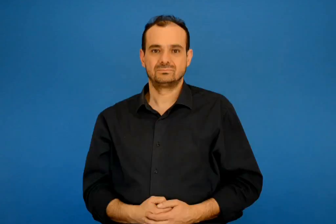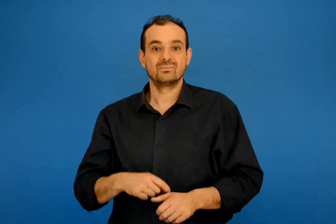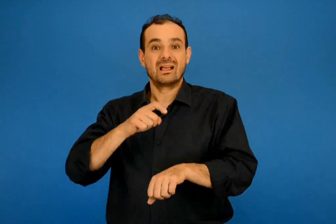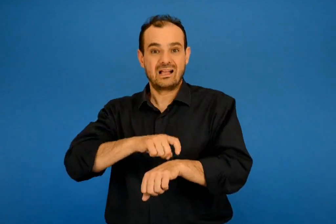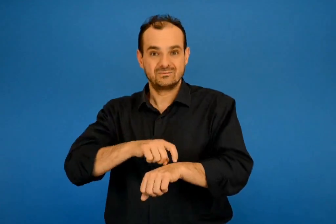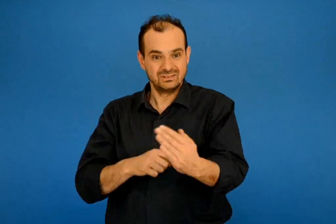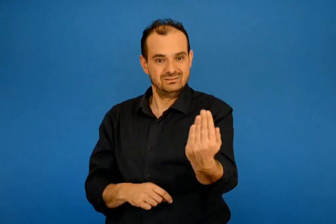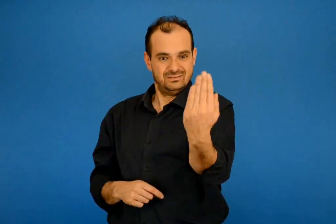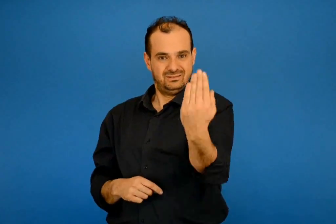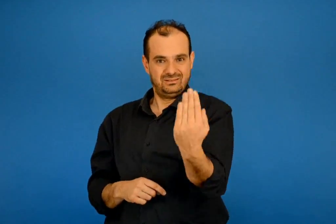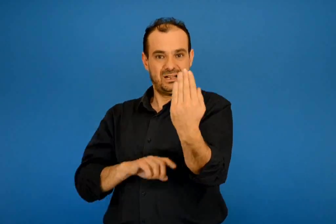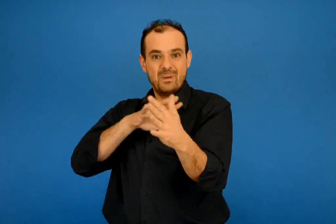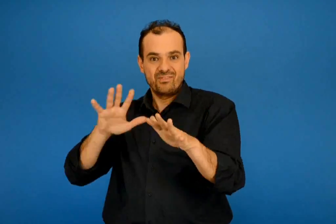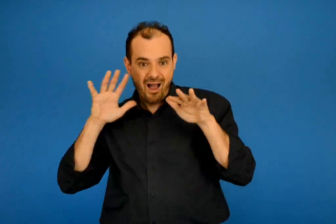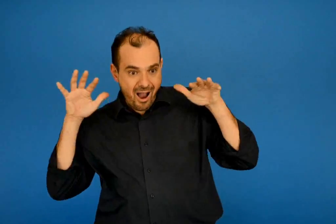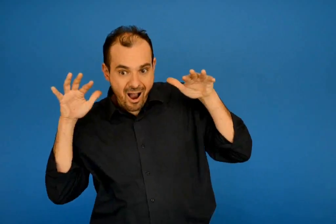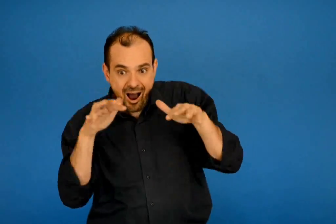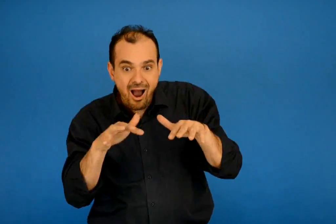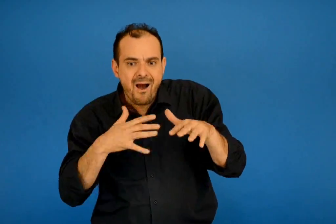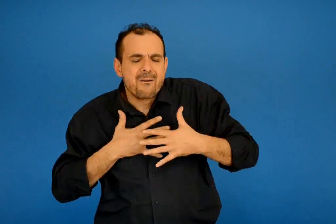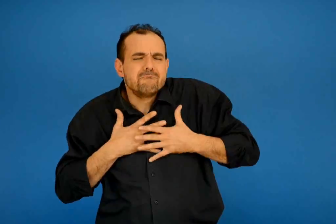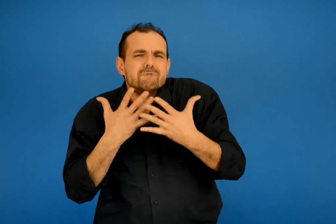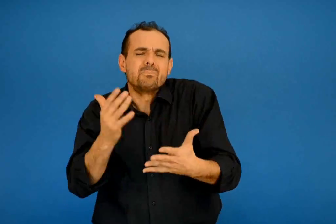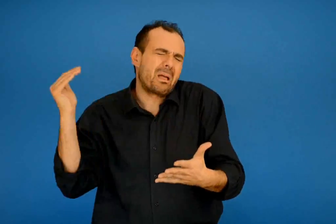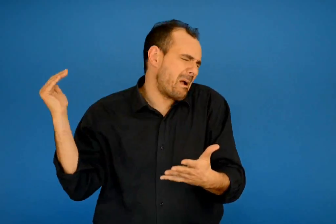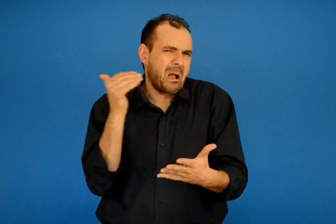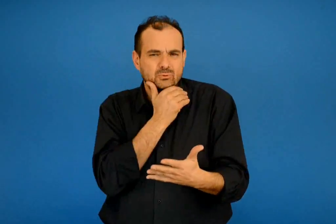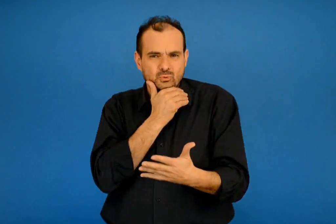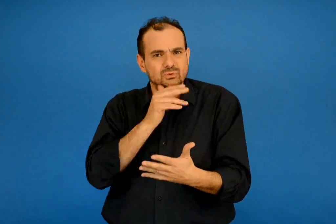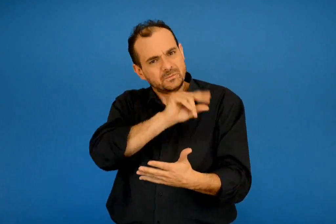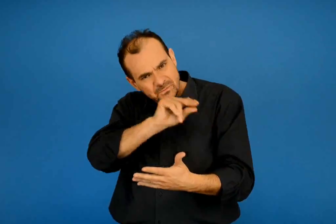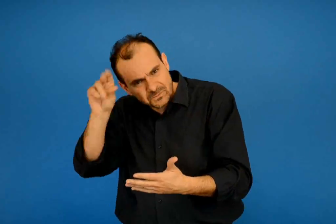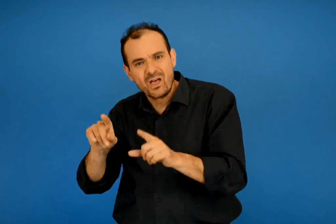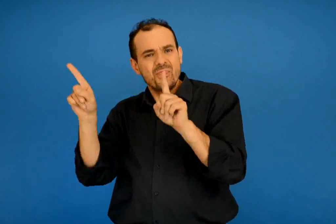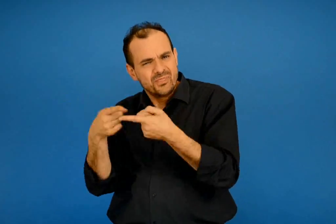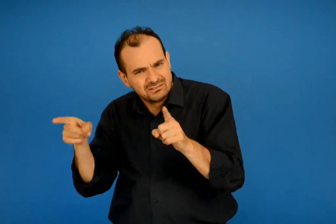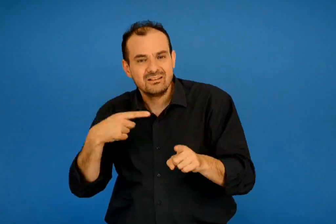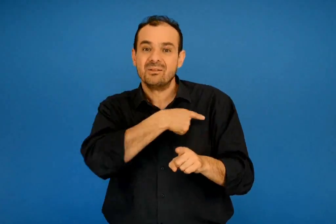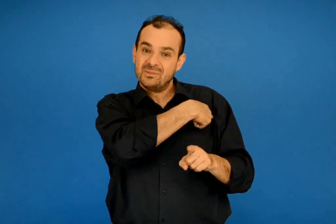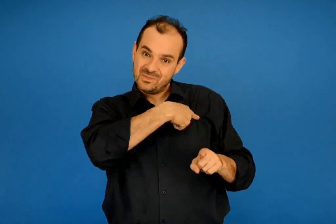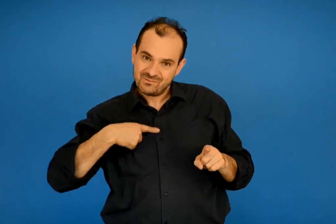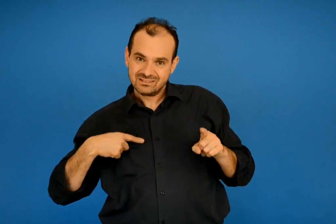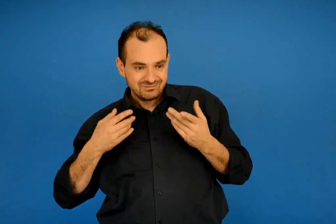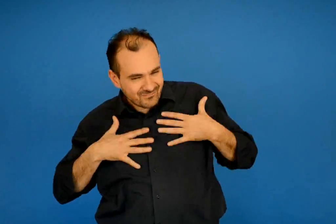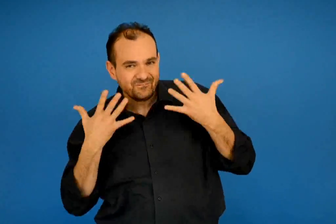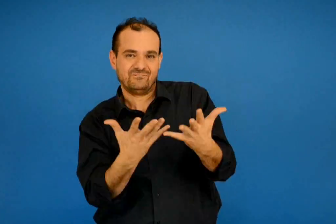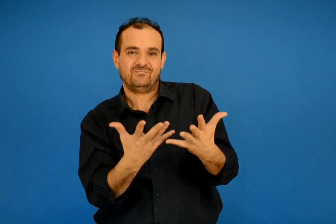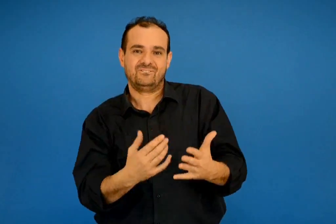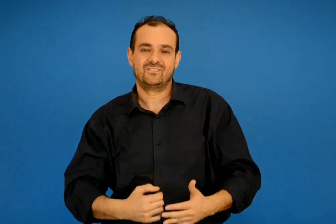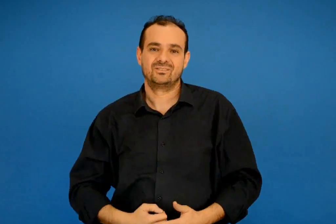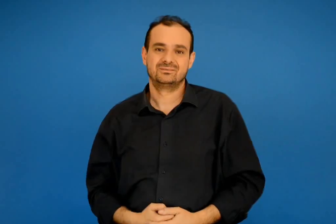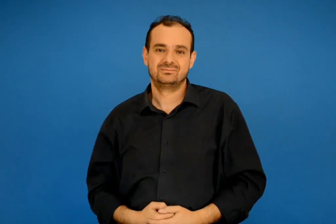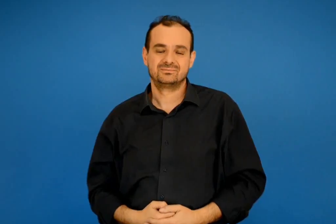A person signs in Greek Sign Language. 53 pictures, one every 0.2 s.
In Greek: τα παιδιά μόλις το είδαν το αγάπησαν αμέσως το ίδιο και οι δάσκαλοι και ο διευθυντής
